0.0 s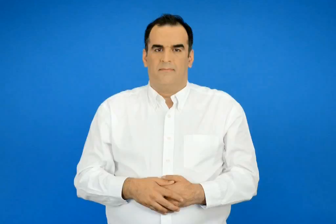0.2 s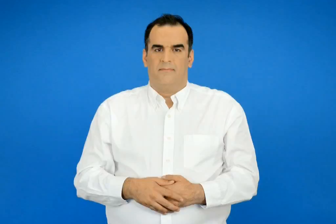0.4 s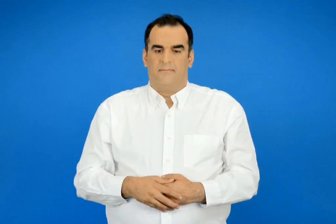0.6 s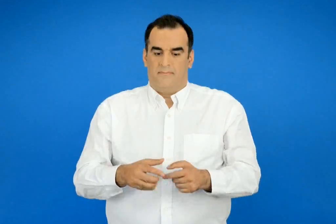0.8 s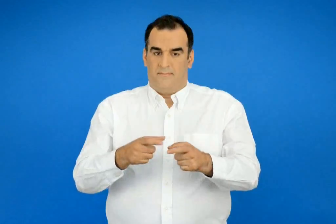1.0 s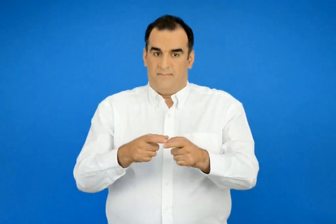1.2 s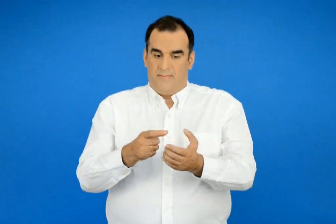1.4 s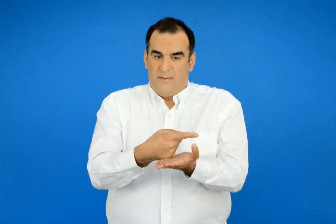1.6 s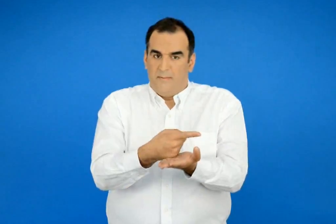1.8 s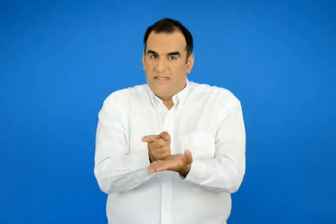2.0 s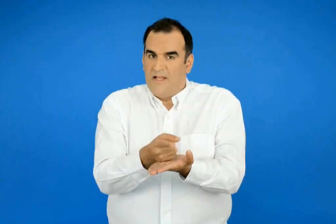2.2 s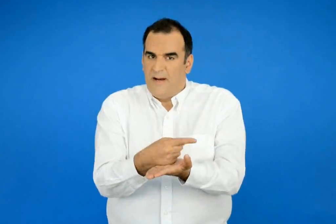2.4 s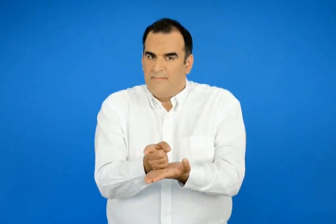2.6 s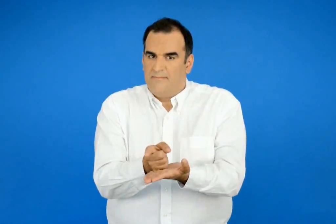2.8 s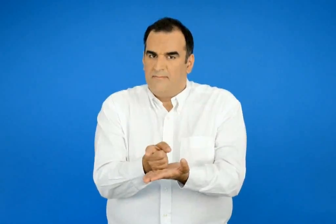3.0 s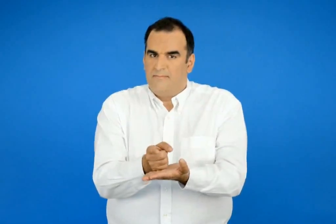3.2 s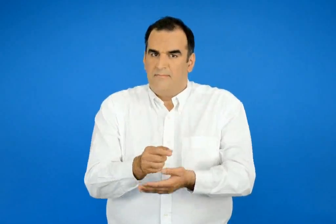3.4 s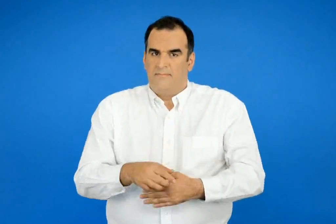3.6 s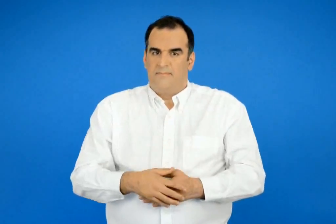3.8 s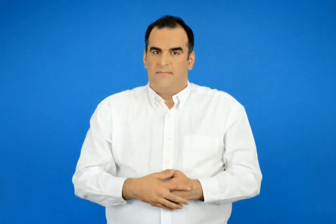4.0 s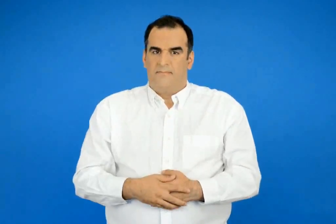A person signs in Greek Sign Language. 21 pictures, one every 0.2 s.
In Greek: πυξίδα
